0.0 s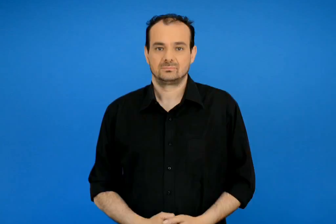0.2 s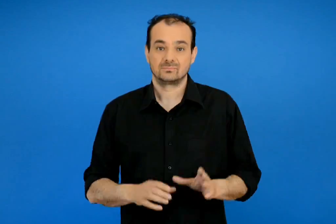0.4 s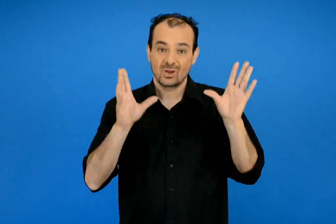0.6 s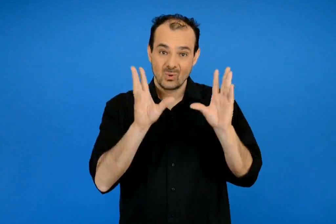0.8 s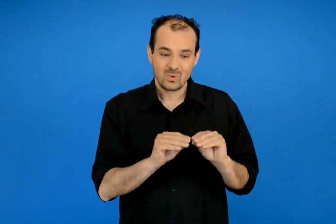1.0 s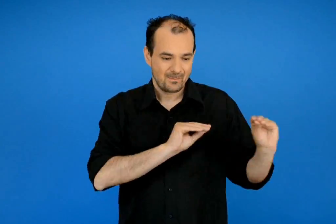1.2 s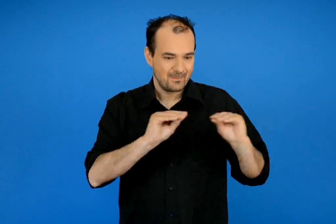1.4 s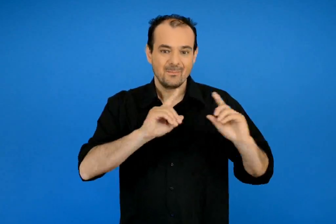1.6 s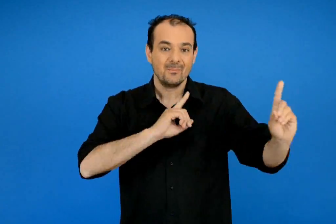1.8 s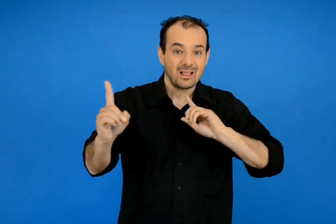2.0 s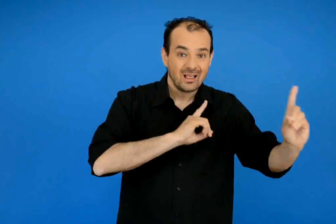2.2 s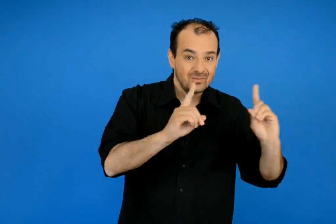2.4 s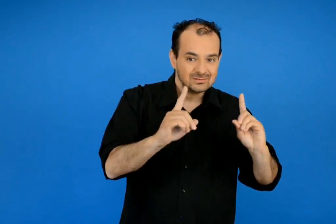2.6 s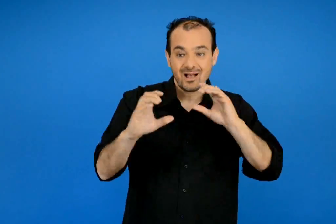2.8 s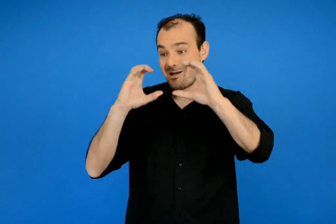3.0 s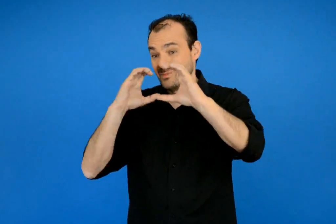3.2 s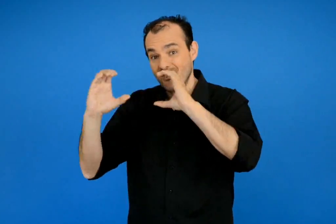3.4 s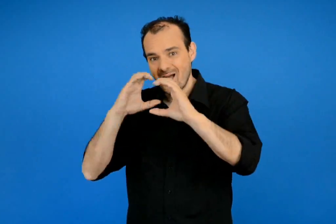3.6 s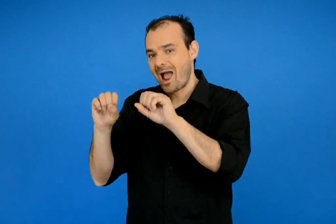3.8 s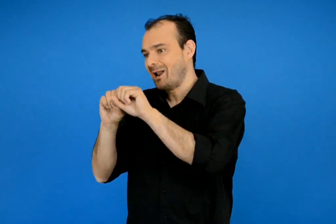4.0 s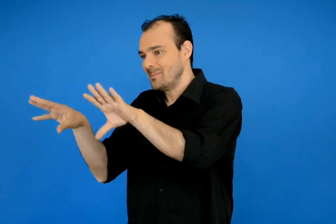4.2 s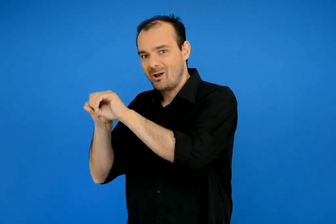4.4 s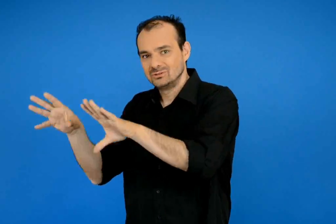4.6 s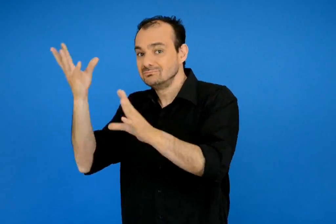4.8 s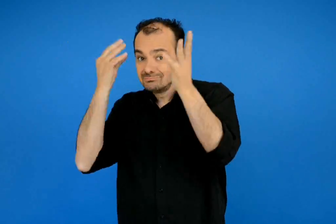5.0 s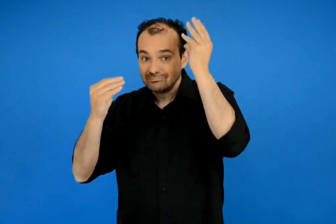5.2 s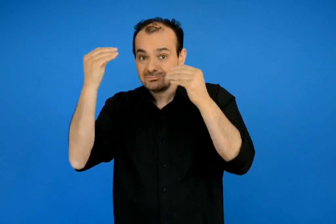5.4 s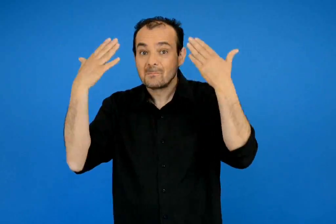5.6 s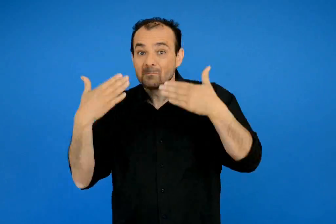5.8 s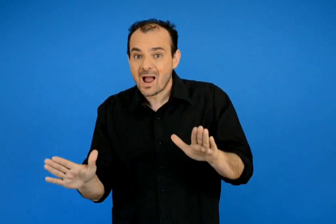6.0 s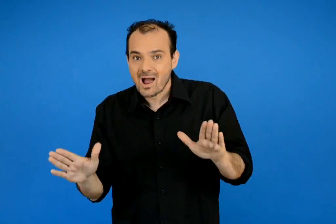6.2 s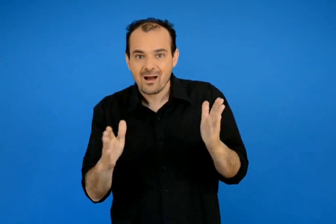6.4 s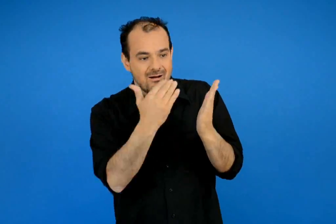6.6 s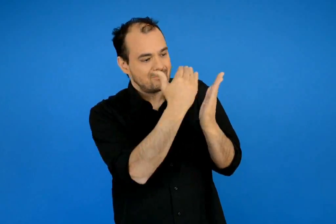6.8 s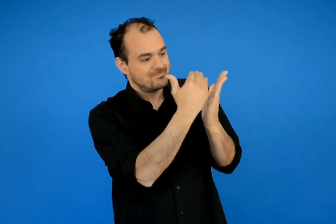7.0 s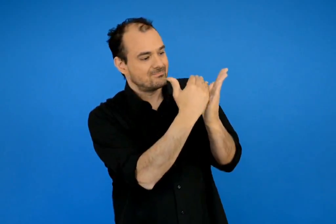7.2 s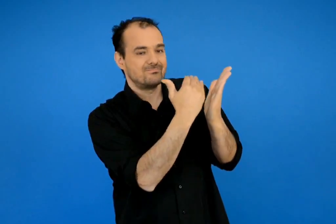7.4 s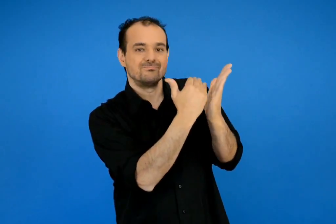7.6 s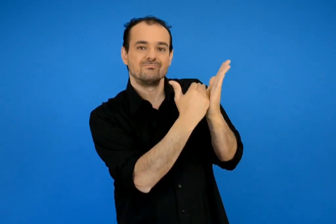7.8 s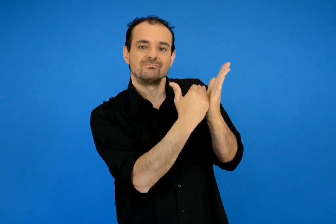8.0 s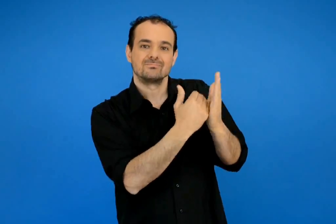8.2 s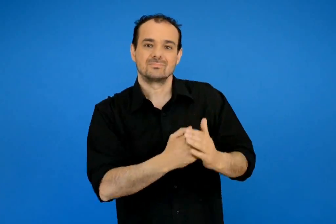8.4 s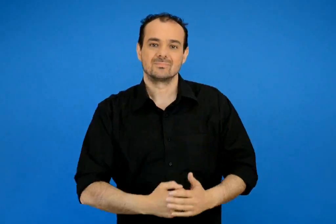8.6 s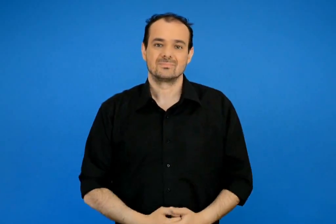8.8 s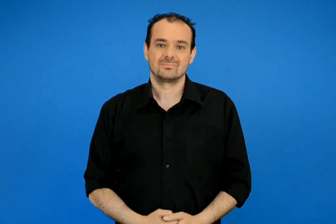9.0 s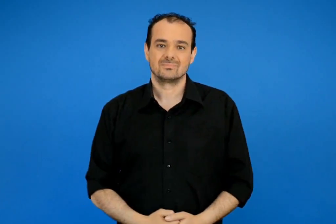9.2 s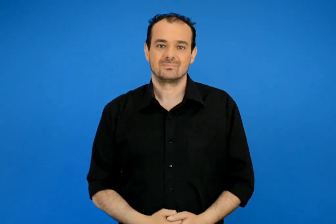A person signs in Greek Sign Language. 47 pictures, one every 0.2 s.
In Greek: τι μάθαμε για τις μεταφορές και την επικοινωνία ενημέρωση
